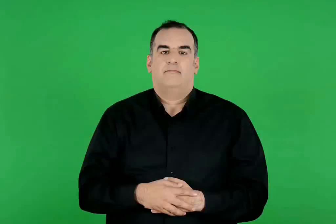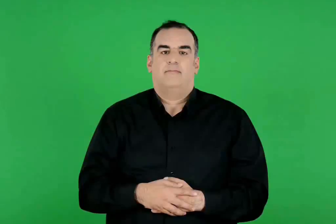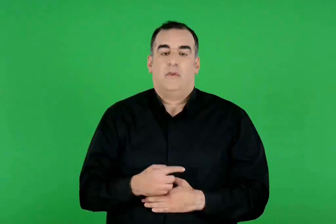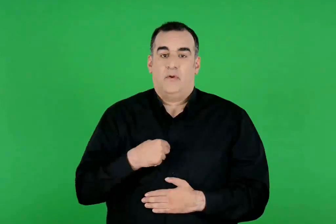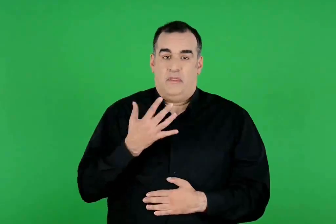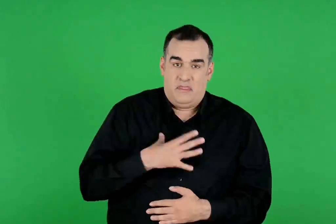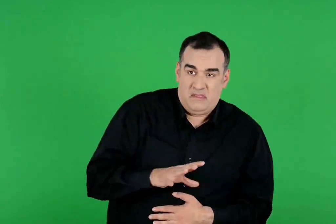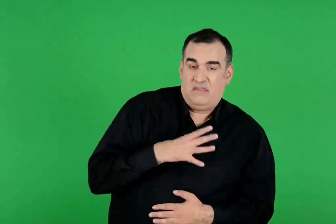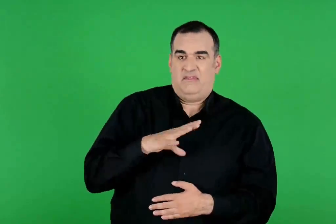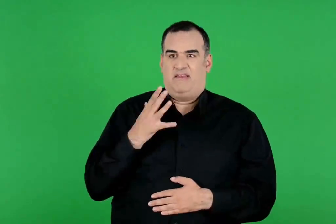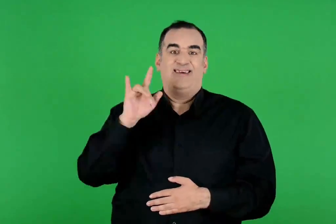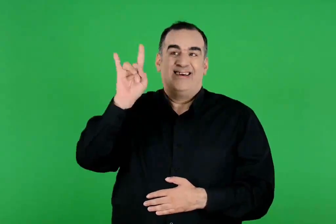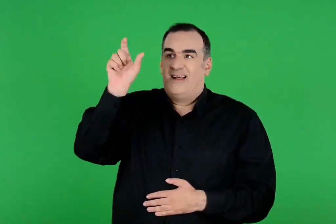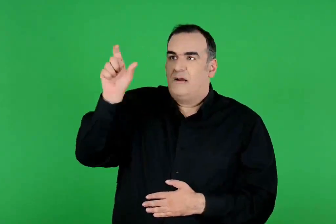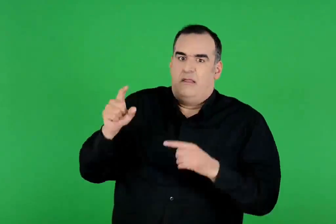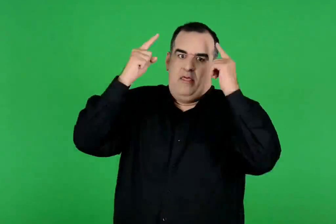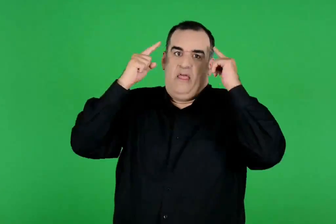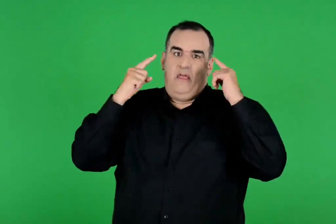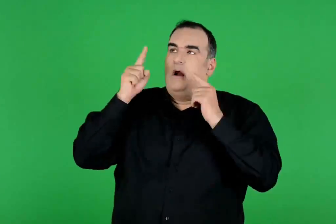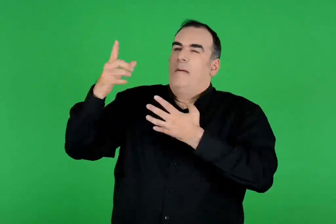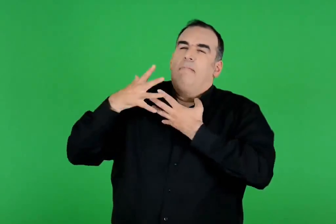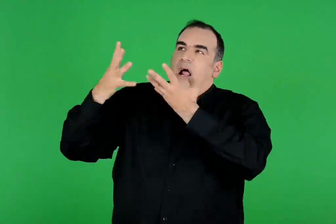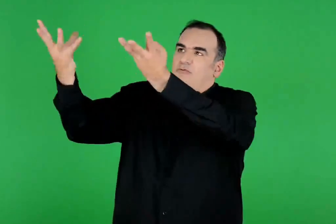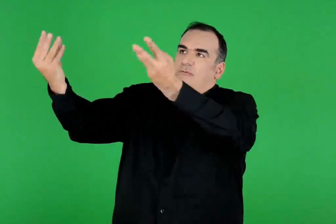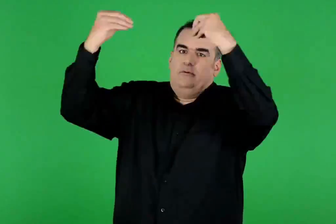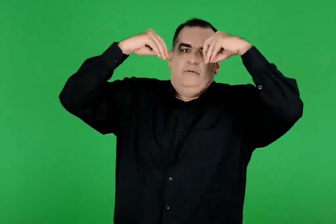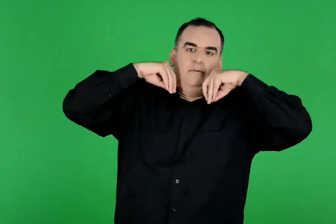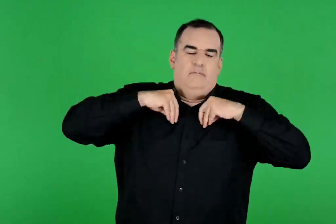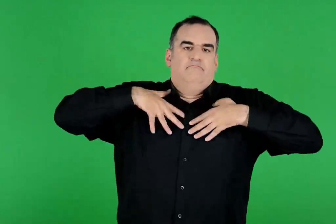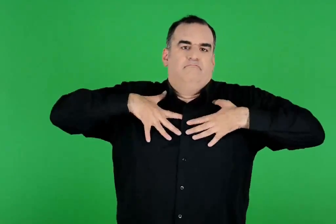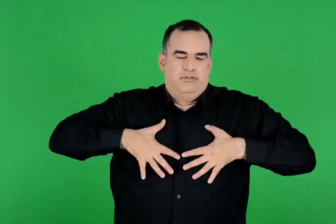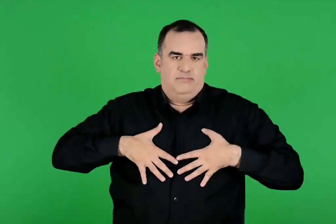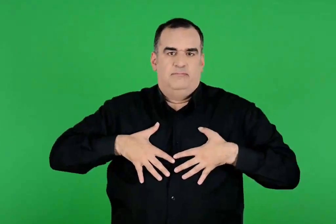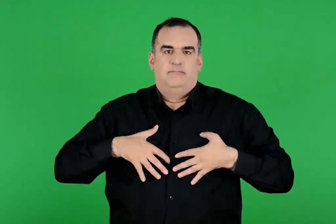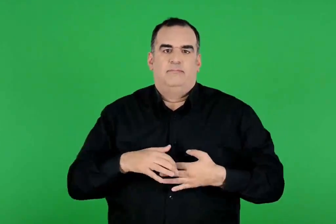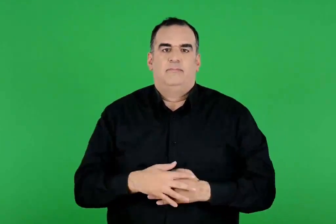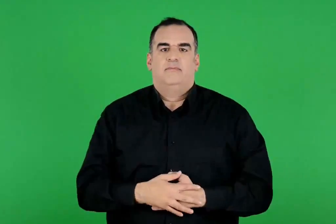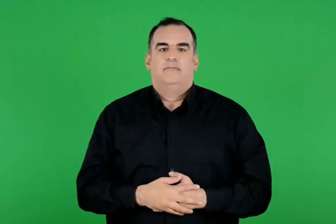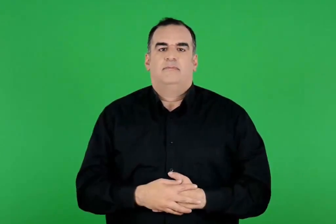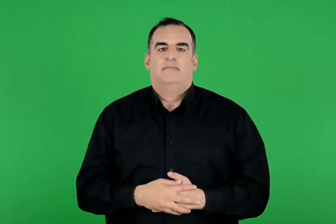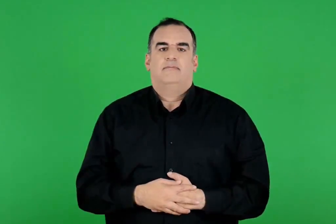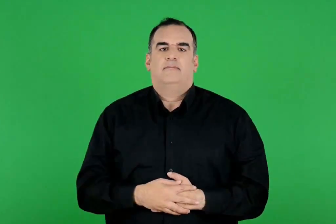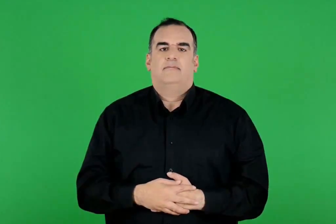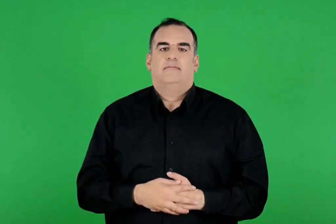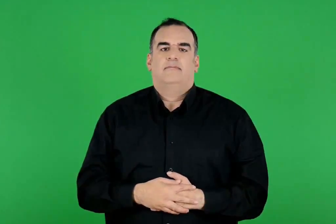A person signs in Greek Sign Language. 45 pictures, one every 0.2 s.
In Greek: μα θέλοντας και μη , θεά καθώς ήταν , σε αυτό το πάθος με είχε ρίξει η ήρα
